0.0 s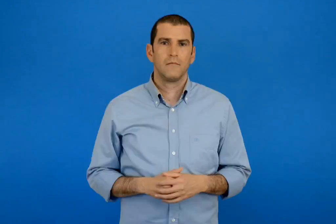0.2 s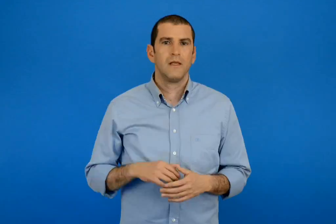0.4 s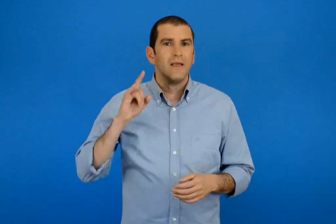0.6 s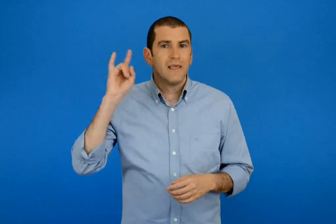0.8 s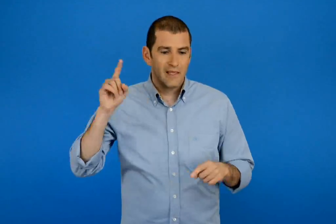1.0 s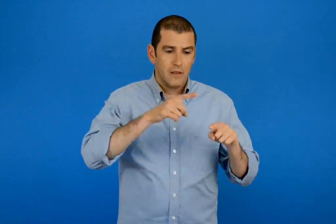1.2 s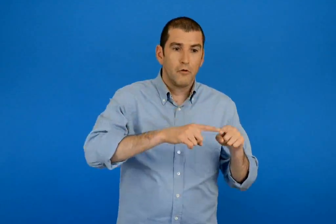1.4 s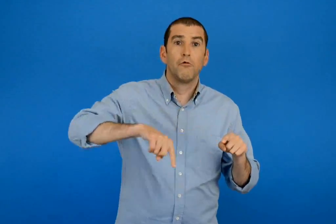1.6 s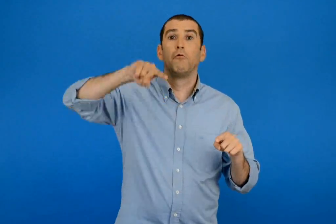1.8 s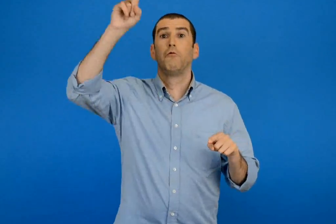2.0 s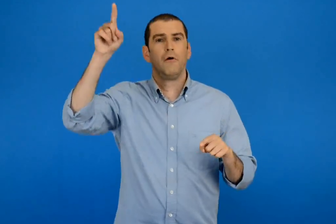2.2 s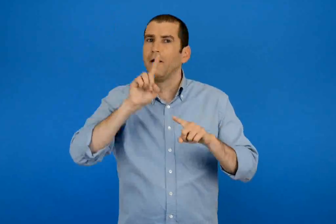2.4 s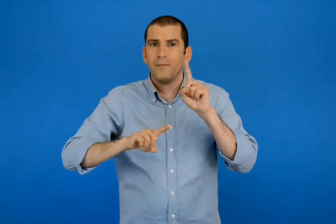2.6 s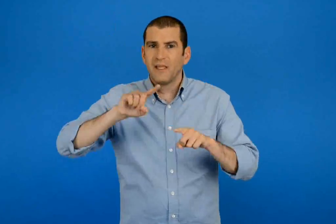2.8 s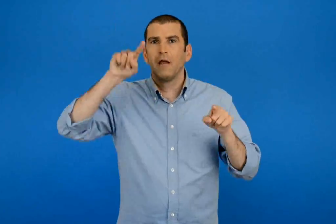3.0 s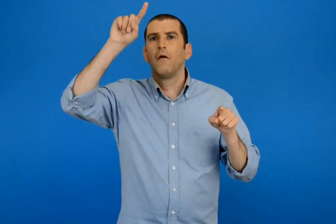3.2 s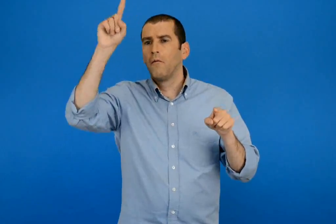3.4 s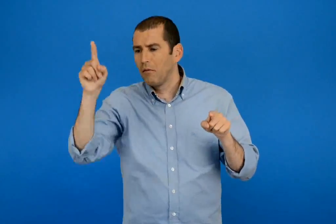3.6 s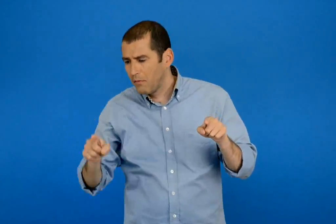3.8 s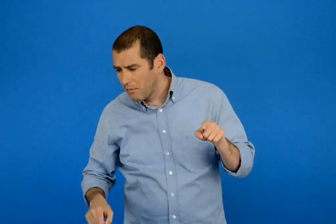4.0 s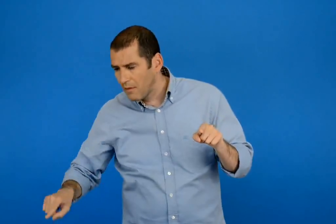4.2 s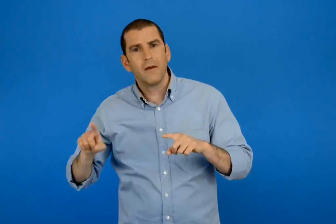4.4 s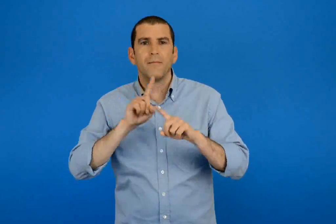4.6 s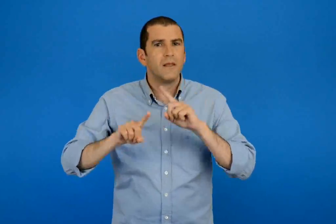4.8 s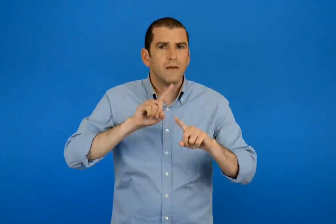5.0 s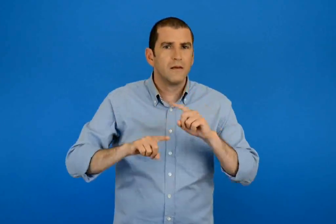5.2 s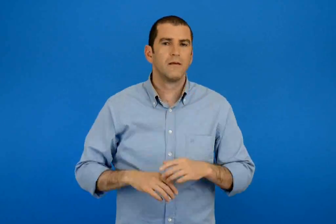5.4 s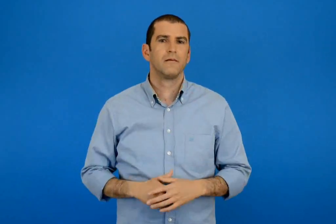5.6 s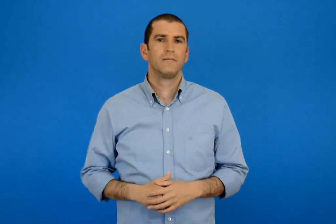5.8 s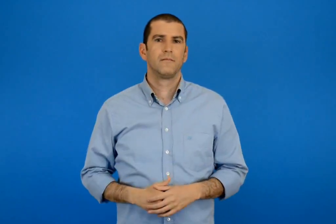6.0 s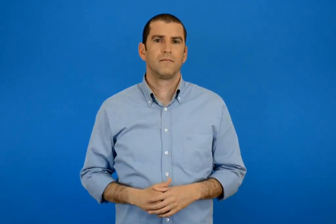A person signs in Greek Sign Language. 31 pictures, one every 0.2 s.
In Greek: ποιοι ήχοι ήταν ψηλοί και ποιοι όχι ;
